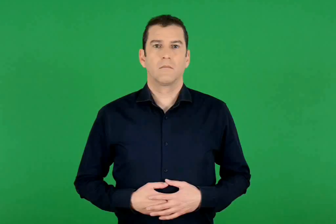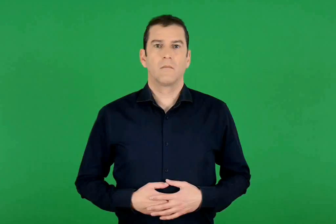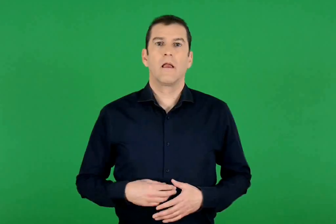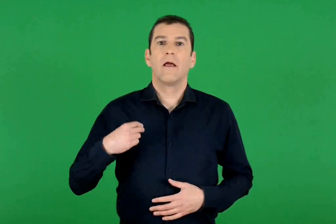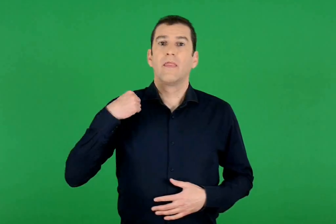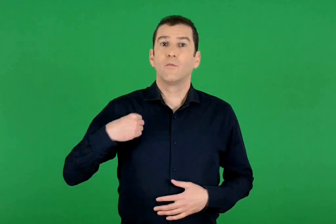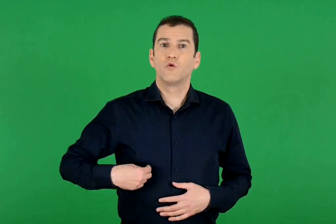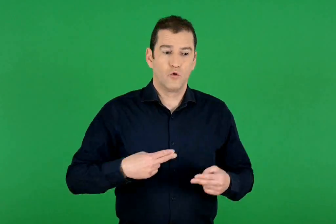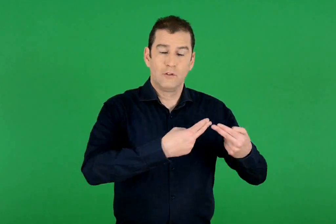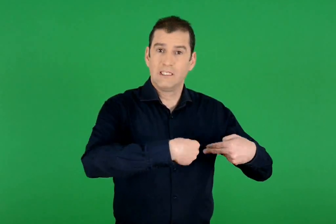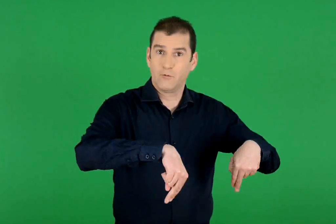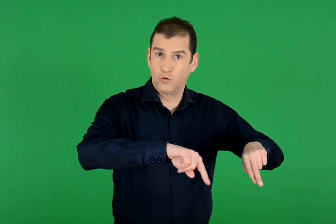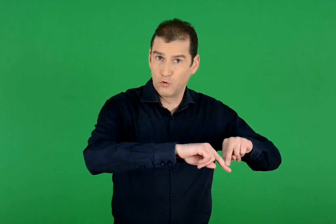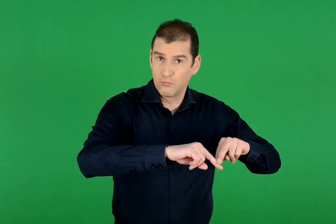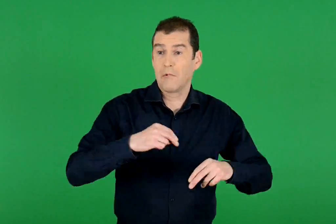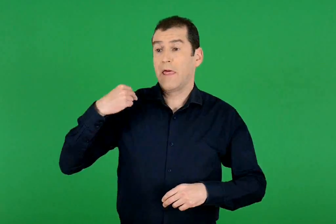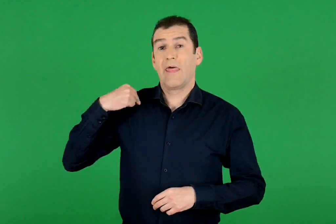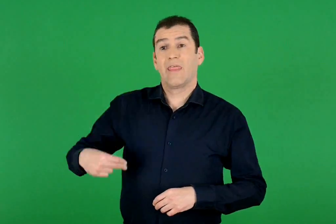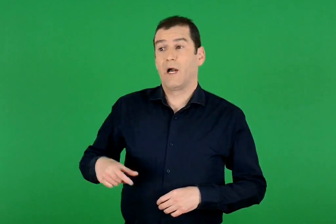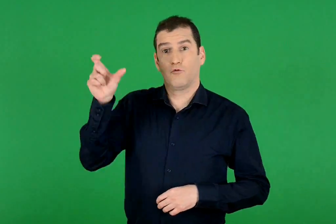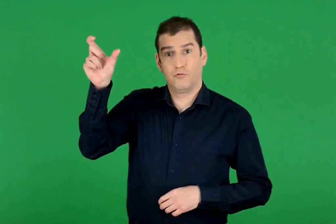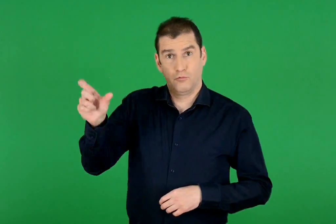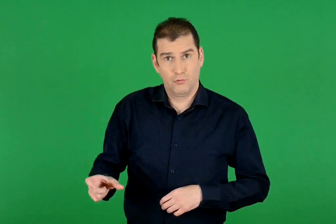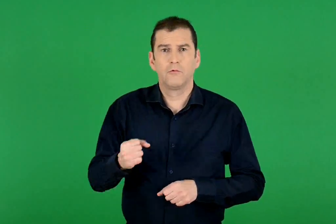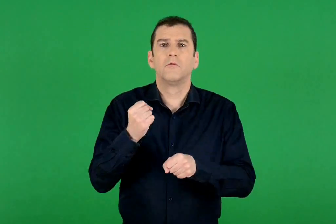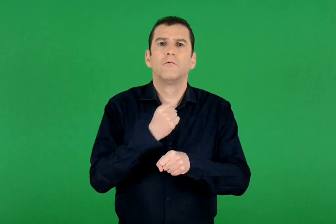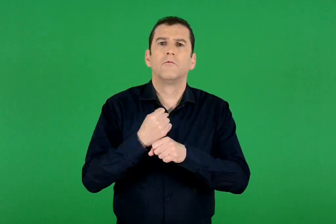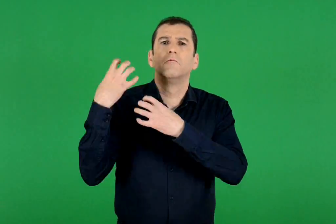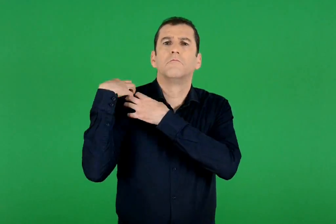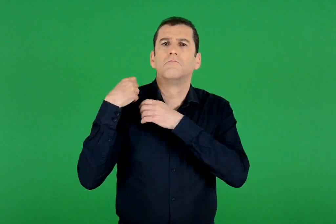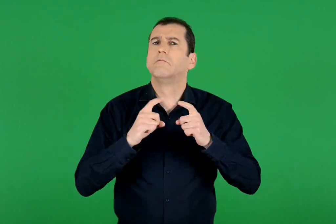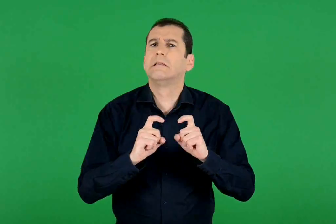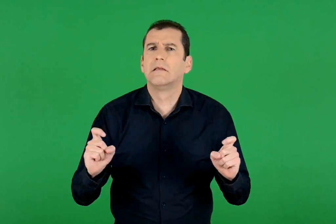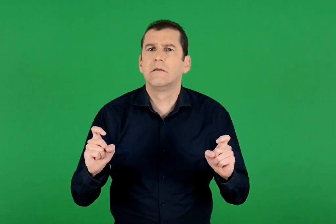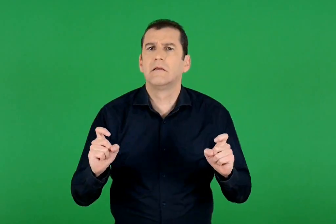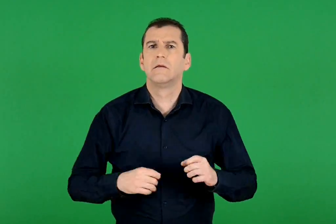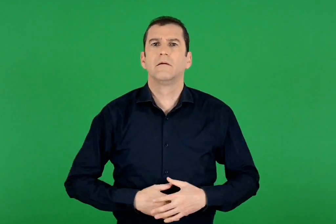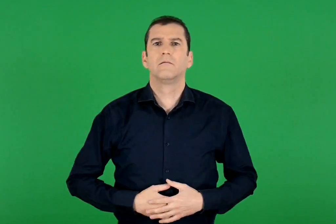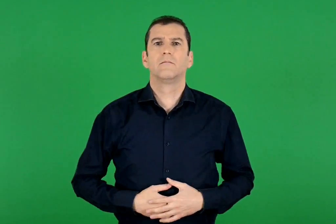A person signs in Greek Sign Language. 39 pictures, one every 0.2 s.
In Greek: με τι ασχολούνται το δημοτικό συμβούλιο και ο δήμαρχος ;
